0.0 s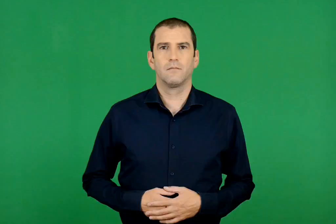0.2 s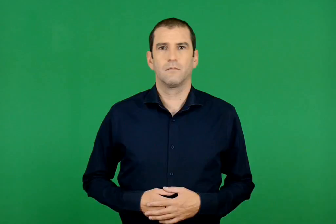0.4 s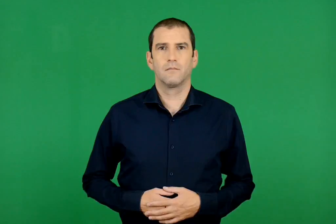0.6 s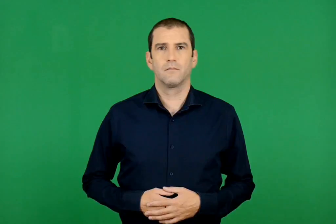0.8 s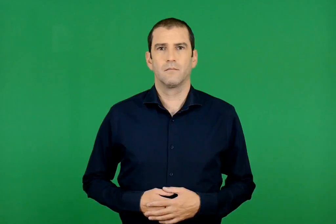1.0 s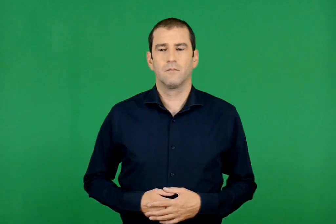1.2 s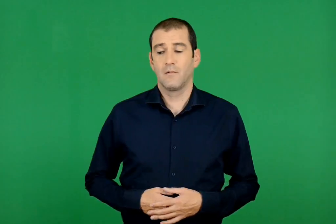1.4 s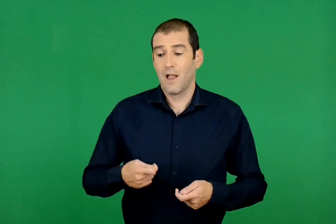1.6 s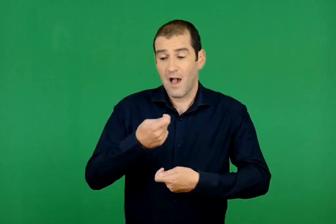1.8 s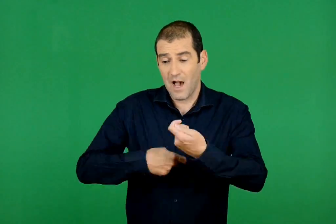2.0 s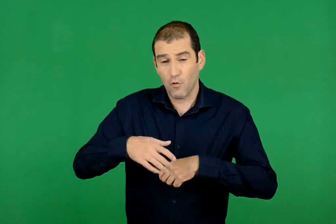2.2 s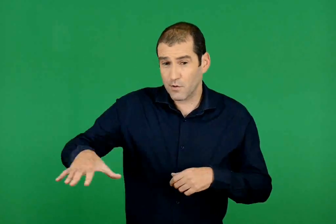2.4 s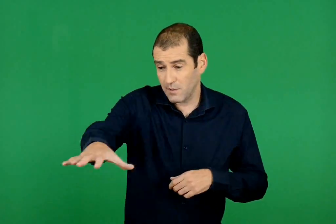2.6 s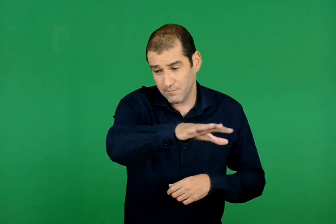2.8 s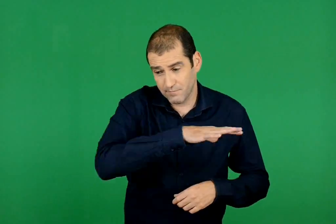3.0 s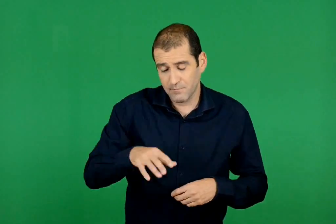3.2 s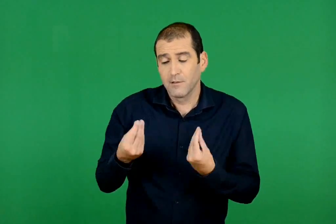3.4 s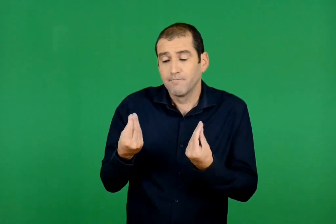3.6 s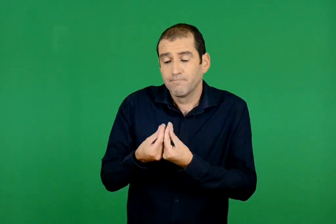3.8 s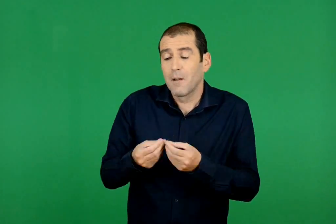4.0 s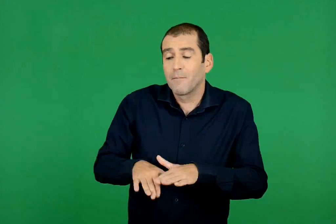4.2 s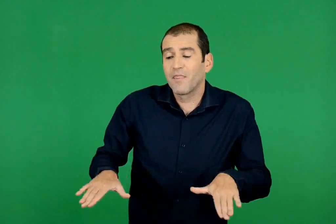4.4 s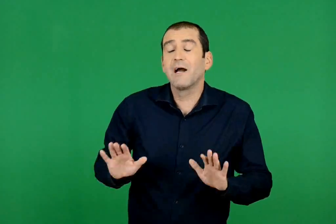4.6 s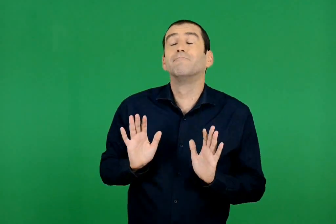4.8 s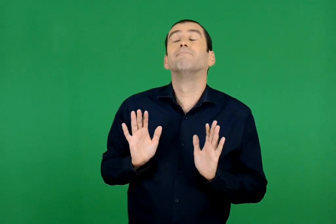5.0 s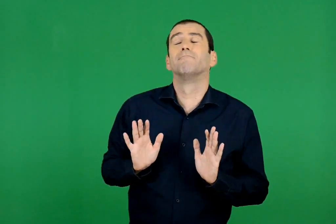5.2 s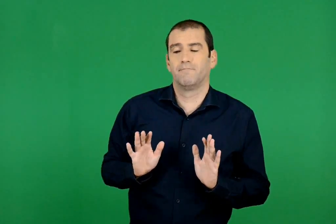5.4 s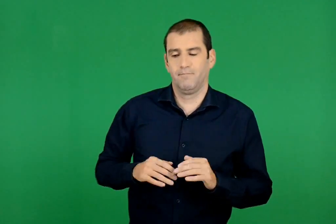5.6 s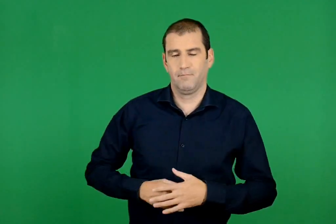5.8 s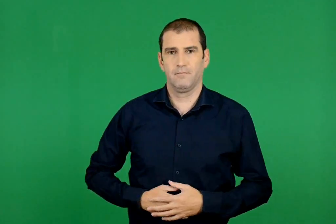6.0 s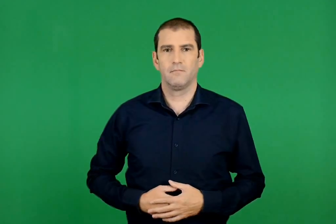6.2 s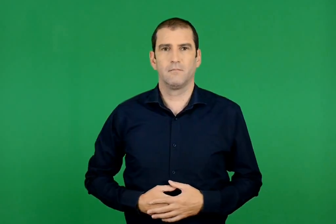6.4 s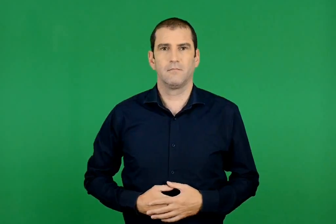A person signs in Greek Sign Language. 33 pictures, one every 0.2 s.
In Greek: η αγορά δεν είναι κατάλληλο μέρος για παιδιά
